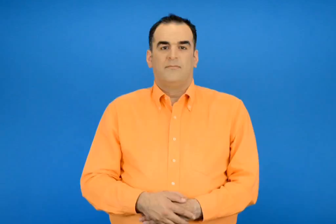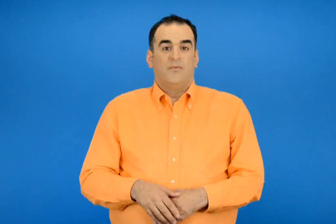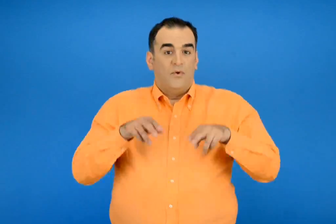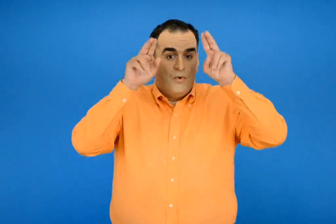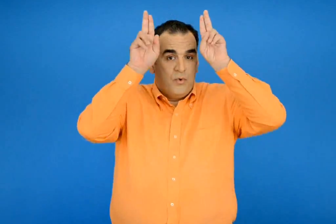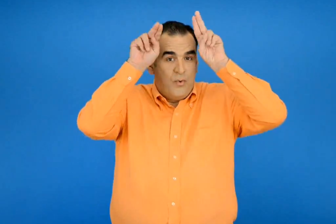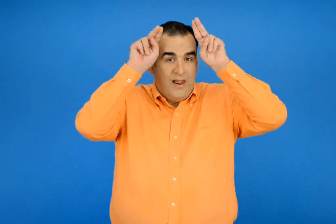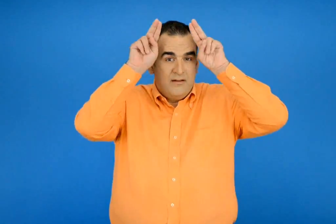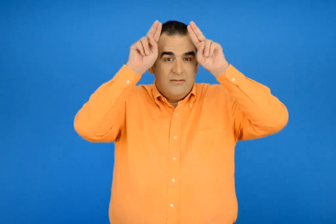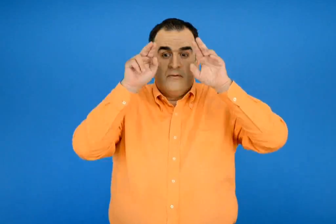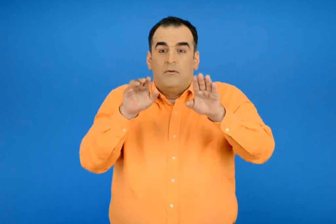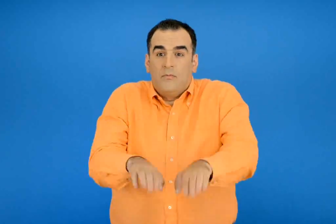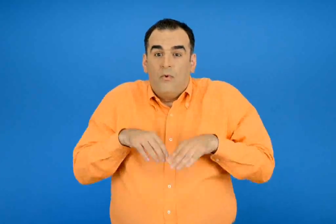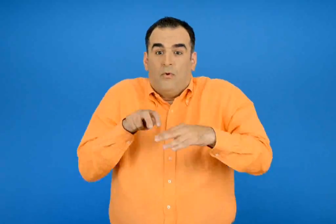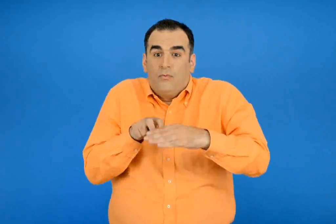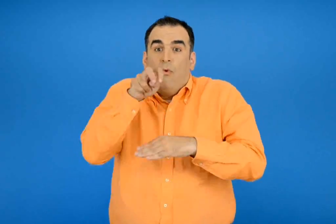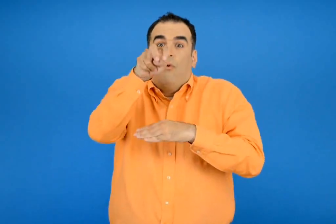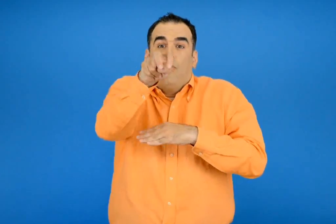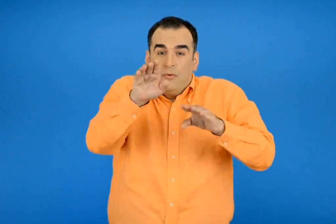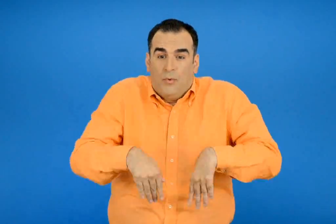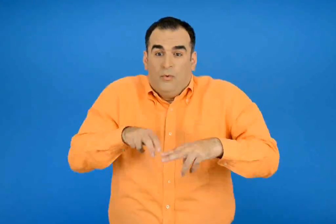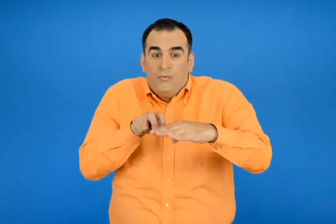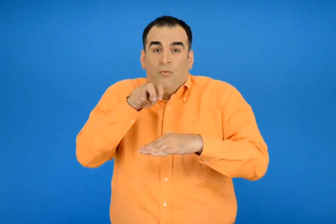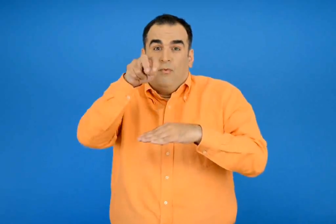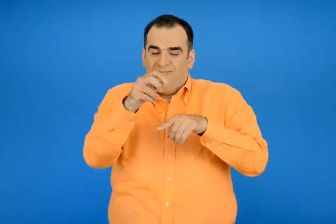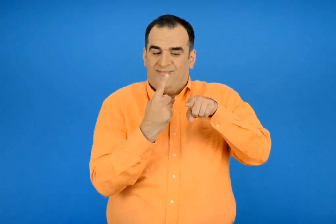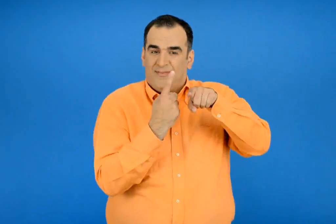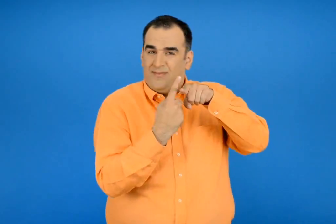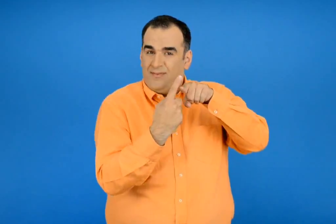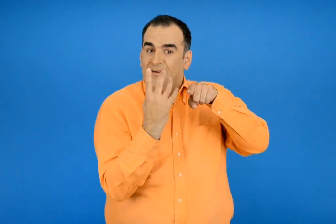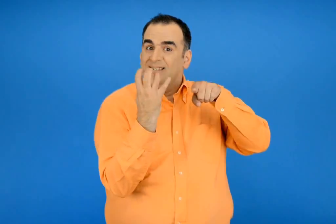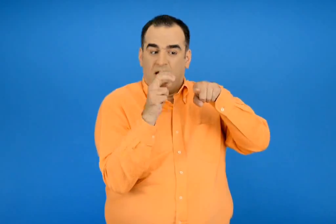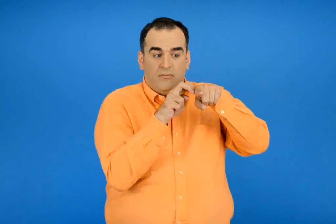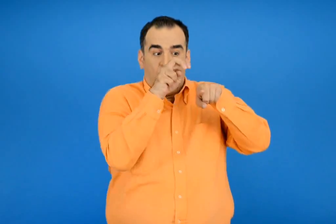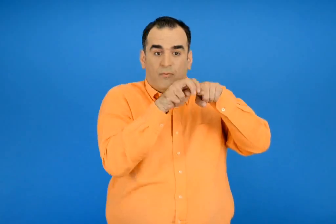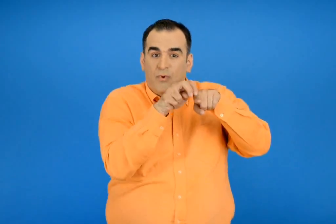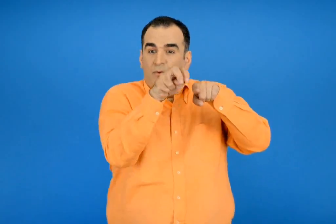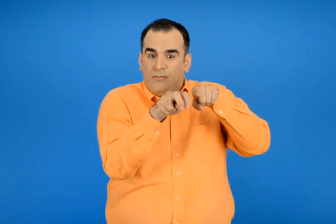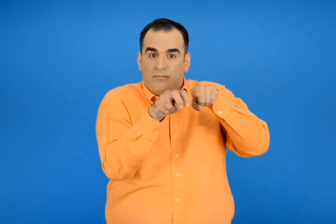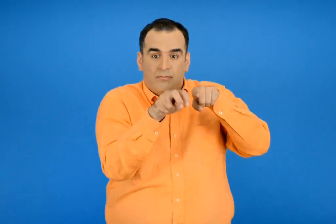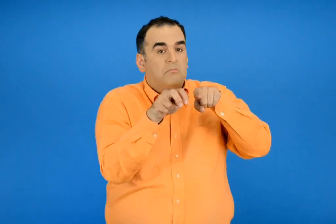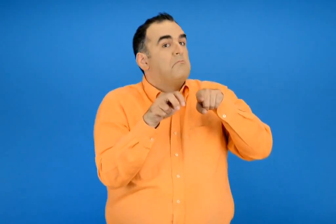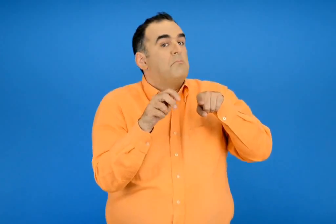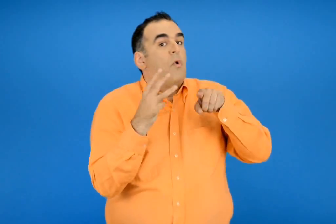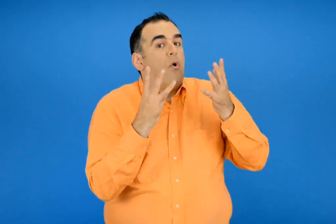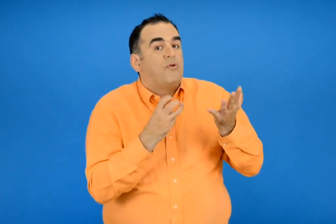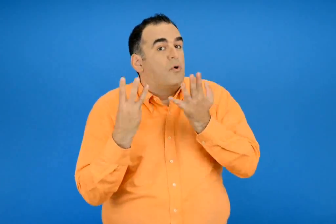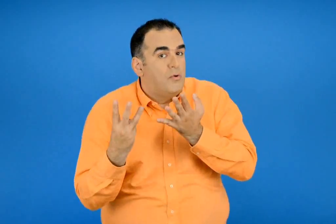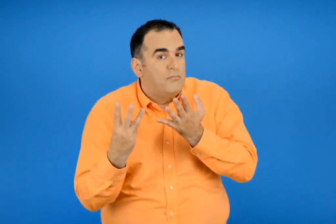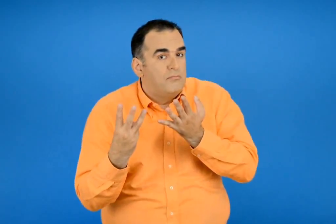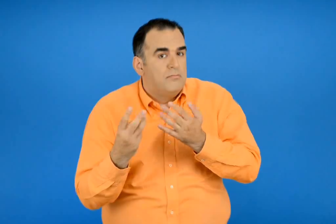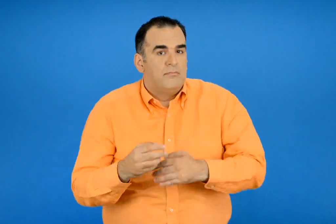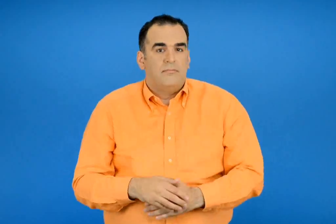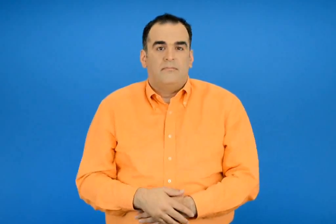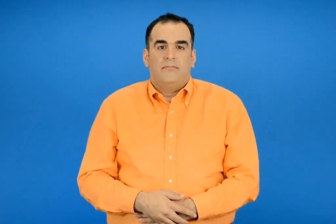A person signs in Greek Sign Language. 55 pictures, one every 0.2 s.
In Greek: με ποσά ιδιά άλματα θα φτάσει το κουνελάκι στο 44 ; στο 88 ;
